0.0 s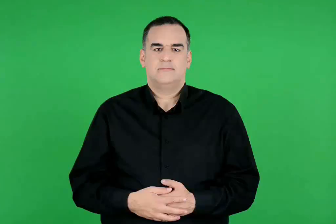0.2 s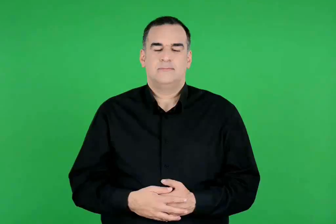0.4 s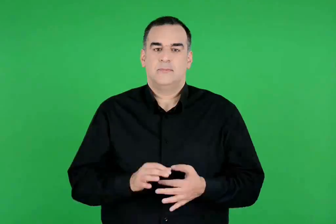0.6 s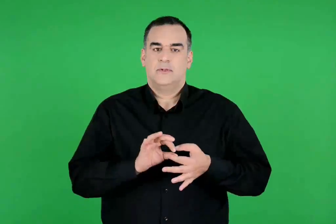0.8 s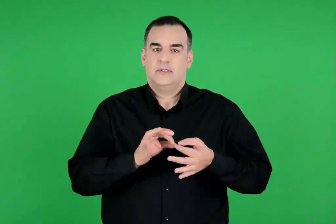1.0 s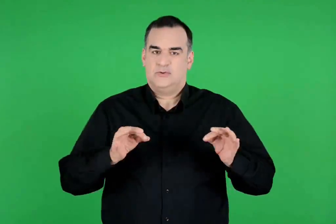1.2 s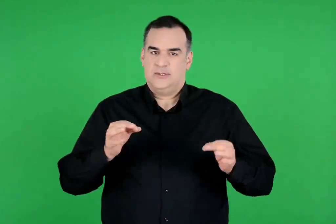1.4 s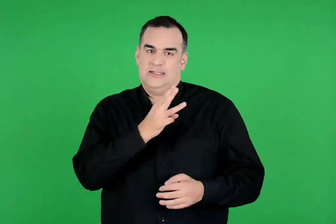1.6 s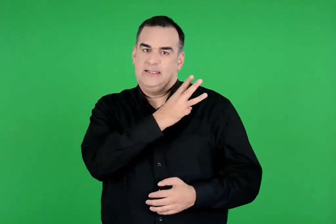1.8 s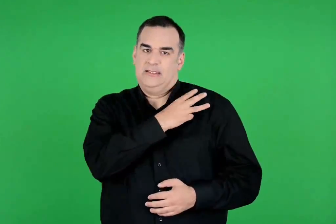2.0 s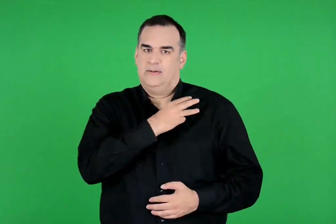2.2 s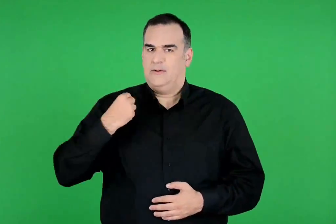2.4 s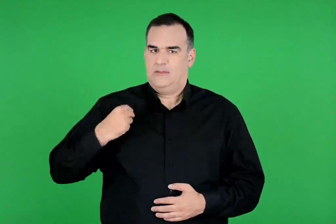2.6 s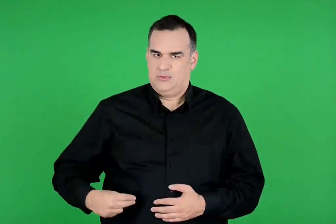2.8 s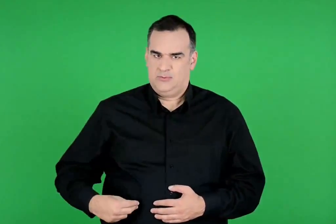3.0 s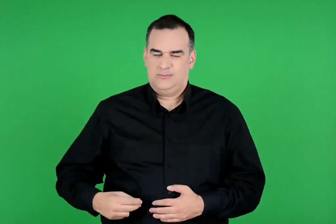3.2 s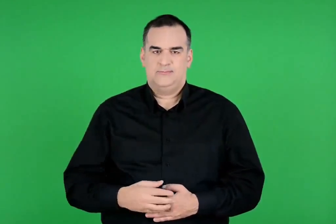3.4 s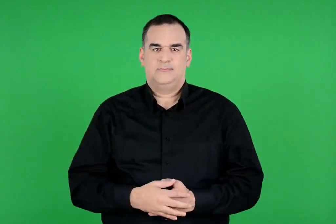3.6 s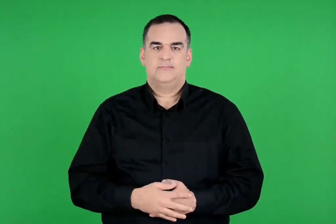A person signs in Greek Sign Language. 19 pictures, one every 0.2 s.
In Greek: ιστορία γ δημοτικού
